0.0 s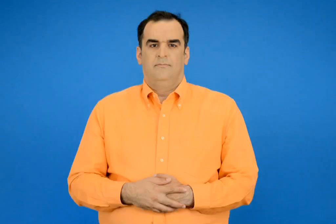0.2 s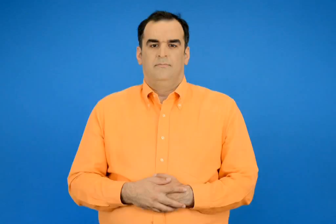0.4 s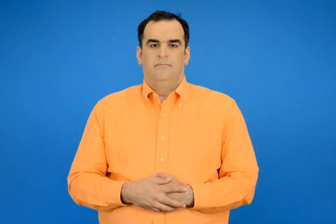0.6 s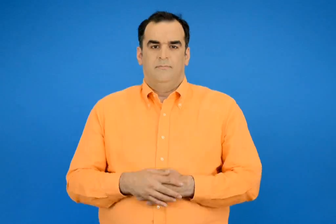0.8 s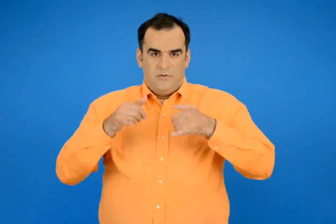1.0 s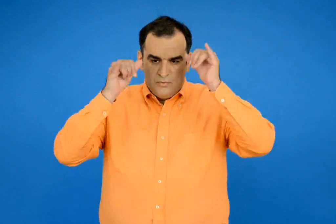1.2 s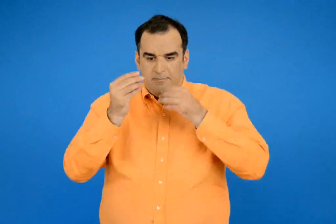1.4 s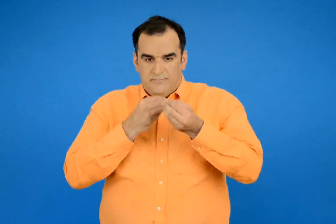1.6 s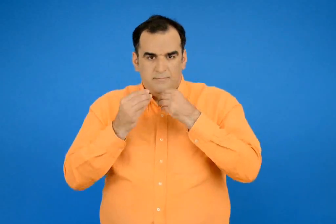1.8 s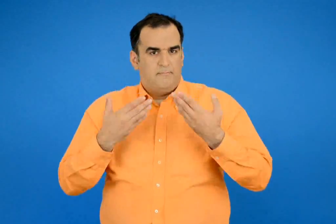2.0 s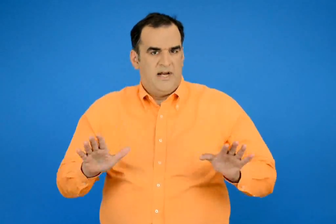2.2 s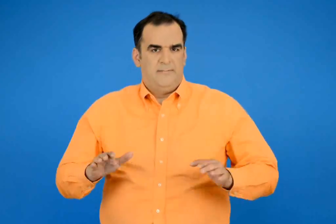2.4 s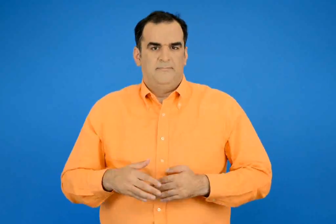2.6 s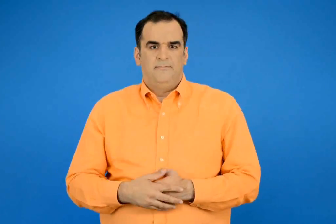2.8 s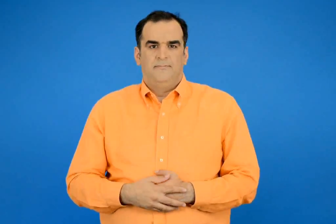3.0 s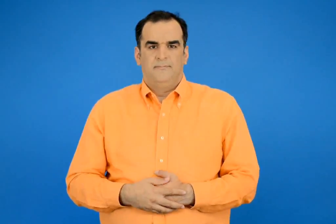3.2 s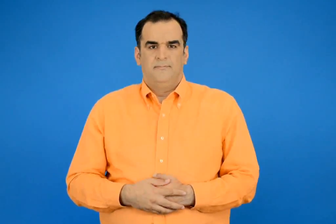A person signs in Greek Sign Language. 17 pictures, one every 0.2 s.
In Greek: τα ζώα έφαγαν
